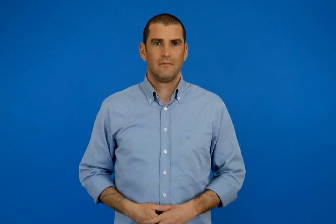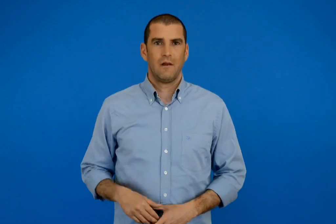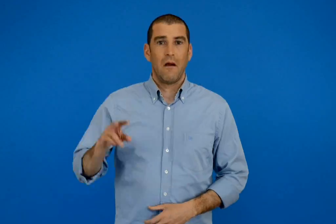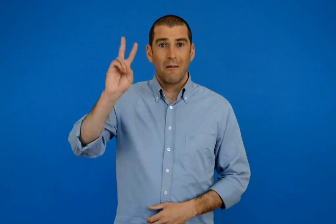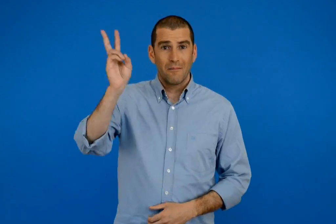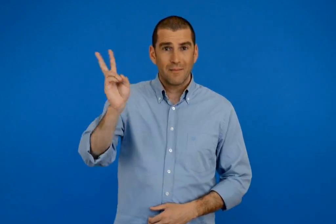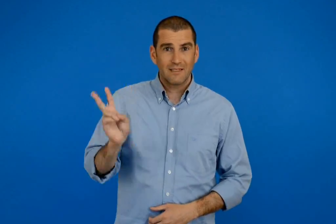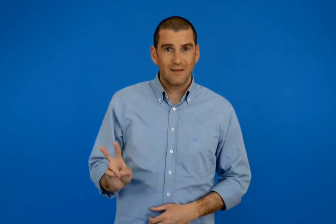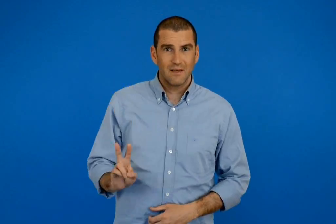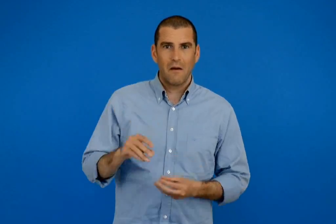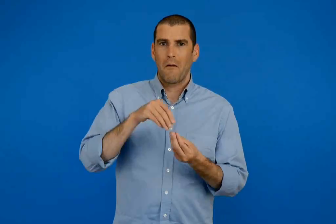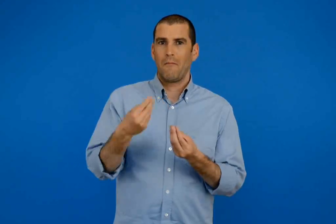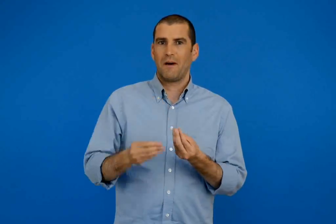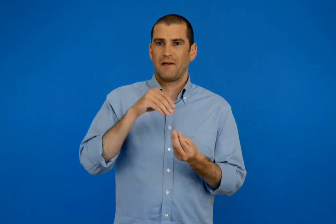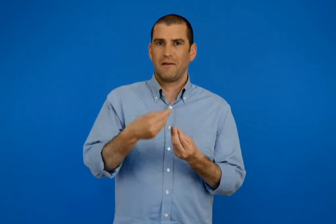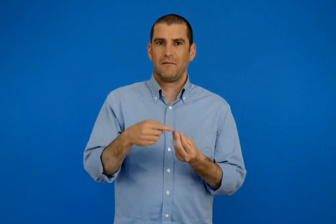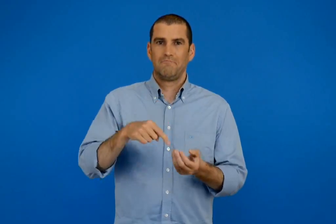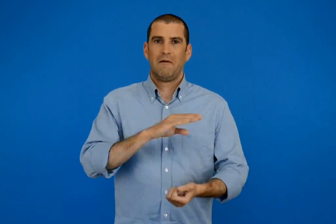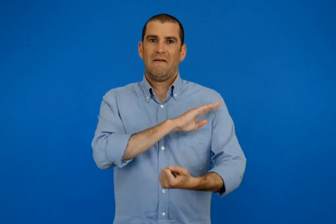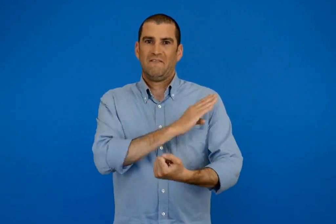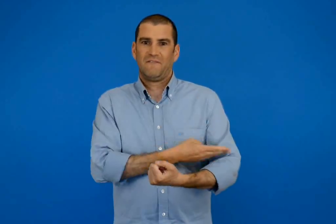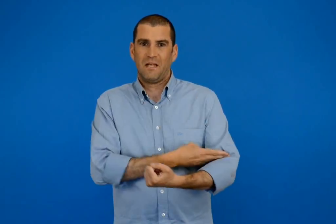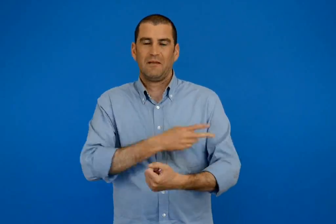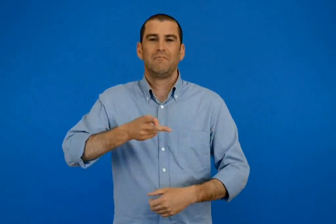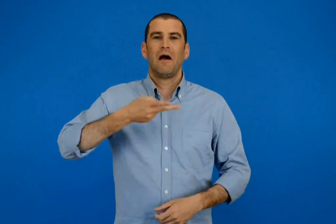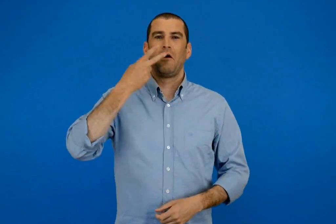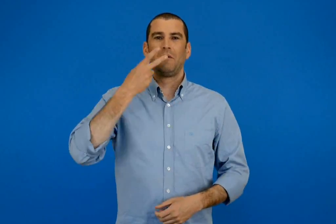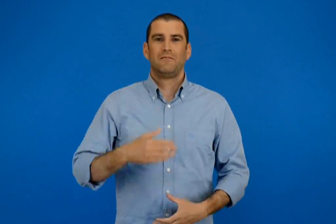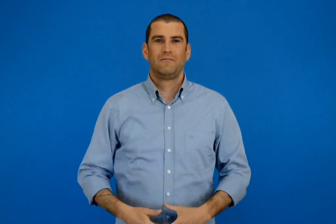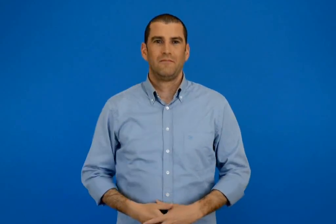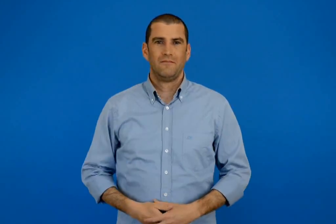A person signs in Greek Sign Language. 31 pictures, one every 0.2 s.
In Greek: την παρασκευή μπανάνα βιταμίνες κι άρωμα
